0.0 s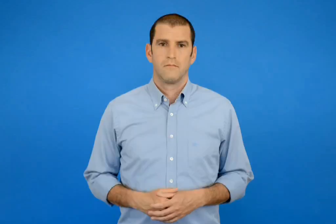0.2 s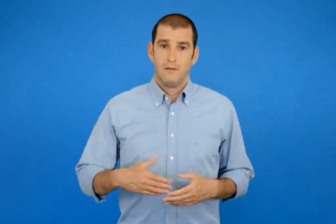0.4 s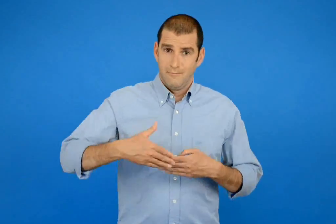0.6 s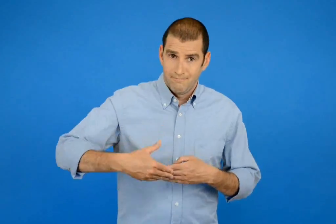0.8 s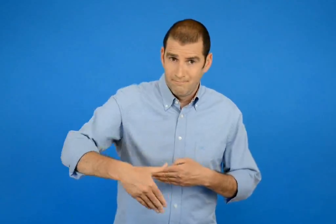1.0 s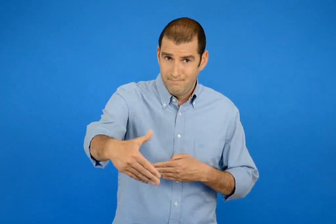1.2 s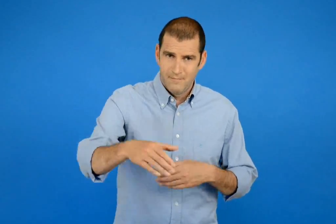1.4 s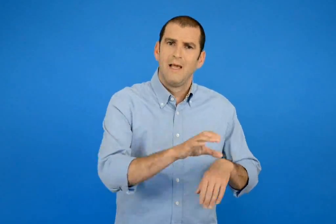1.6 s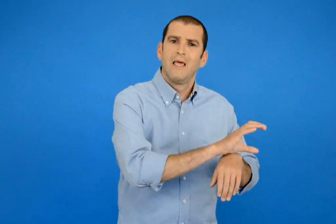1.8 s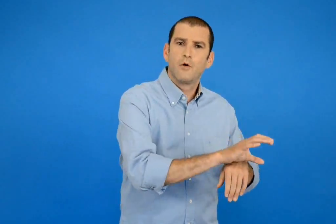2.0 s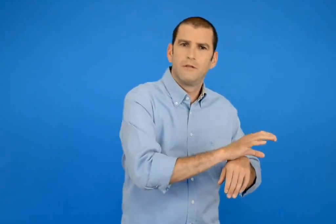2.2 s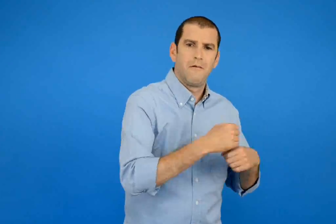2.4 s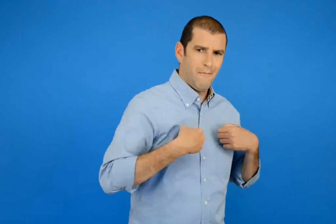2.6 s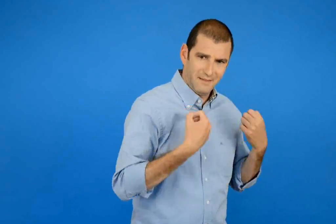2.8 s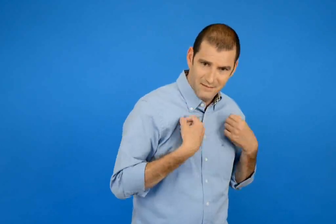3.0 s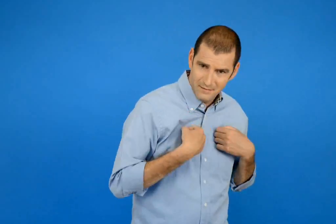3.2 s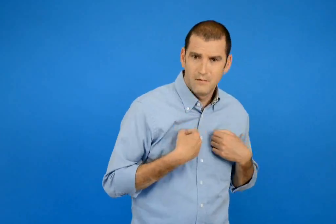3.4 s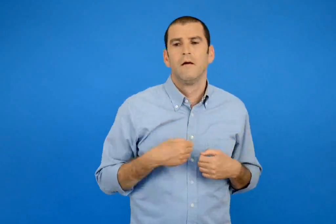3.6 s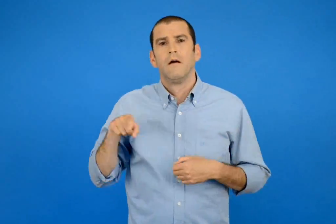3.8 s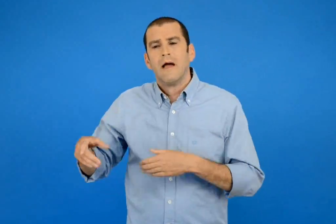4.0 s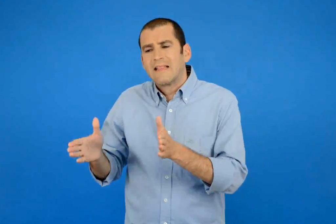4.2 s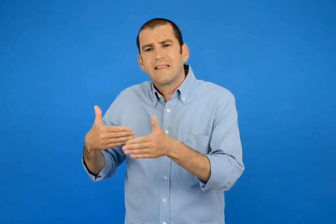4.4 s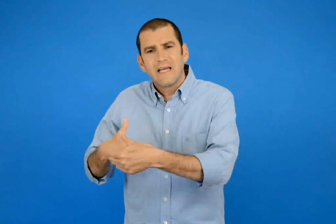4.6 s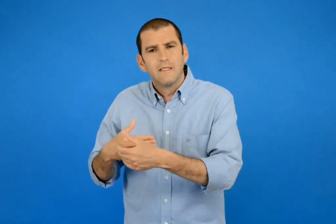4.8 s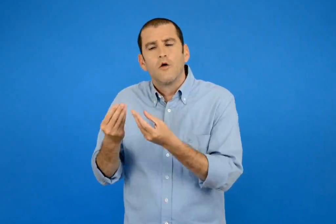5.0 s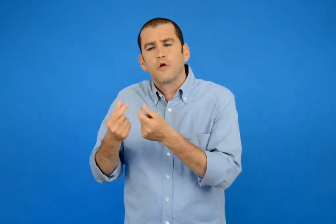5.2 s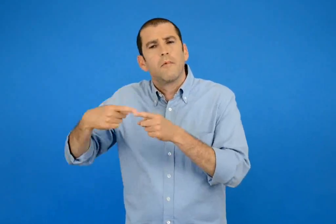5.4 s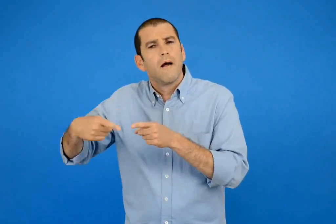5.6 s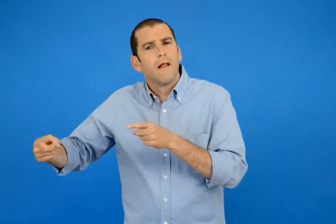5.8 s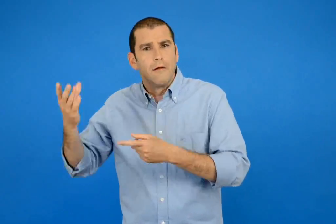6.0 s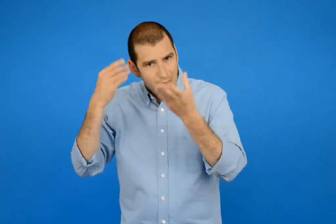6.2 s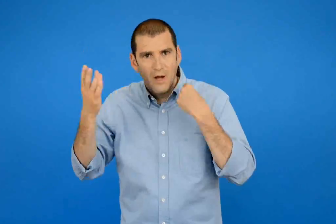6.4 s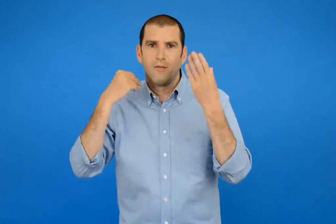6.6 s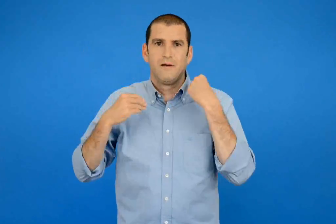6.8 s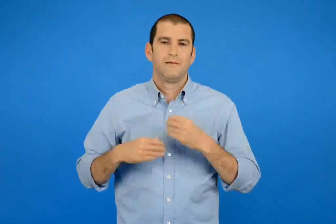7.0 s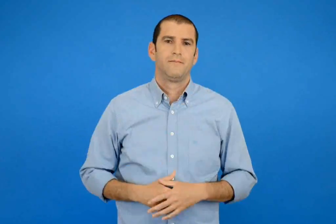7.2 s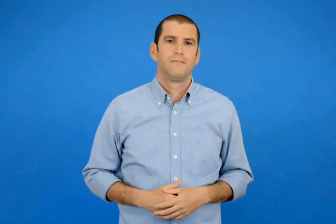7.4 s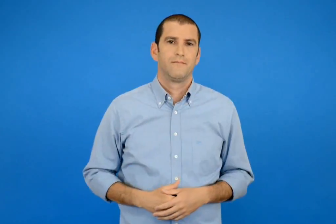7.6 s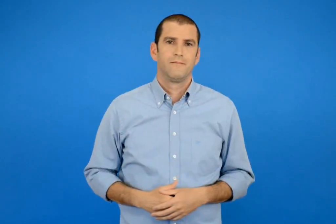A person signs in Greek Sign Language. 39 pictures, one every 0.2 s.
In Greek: θα παίξουμε με τον ηλεκτρονικό υπολογιστή και θα μάθουμε με άλλο τρόπο όσα κάναμε στην τάξη
